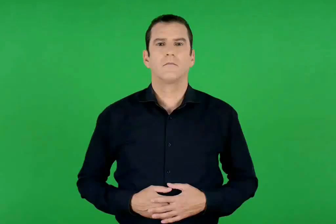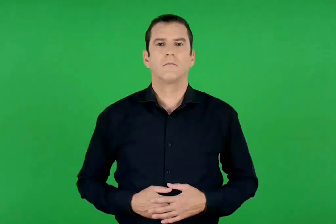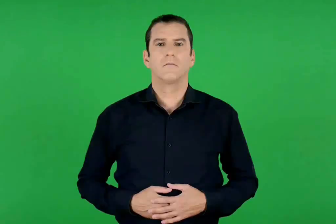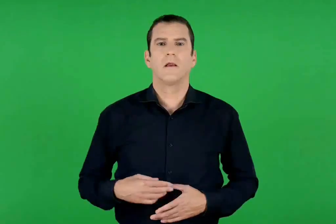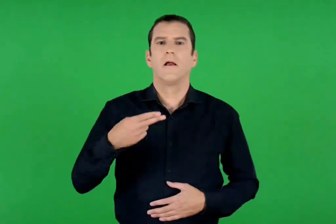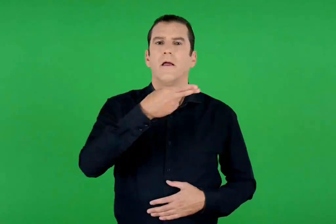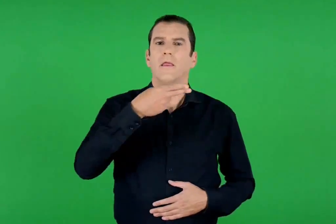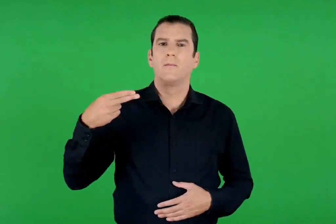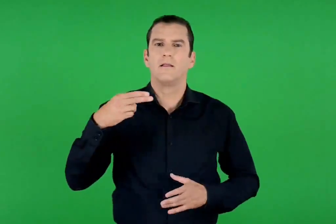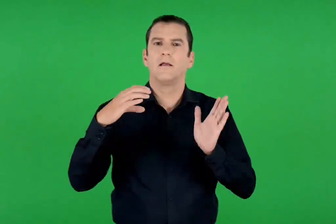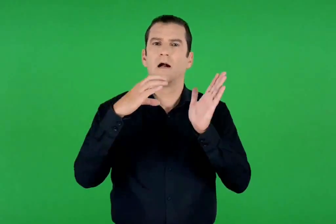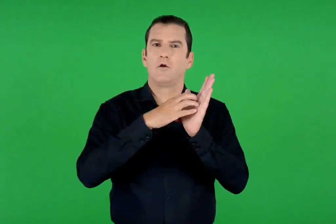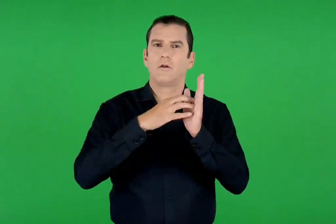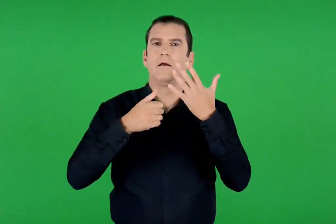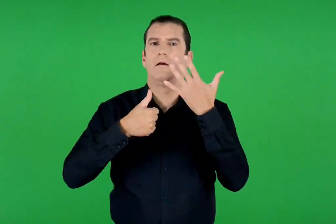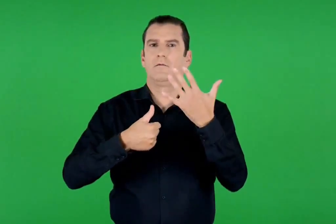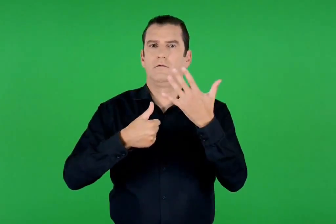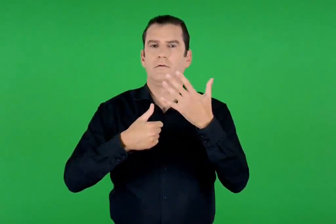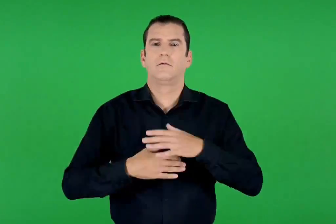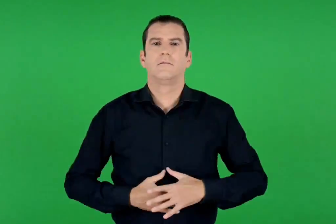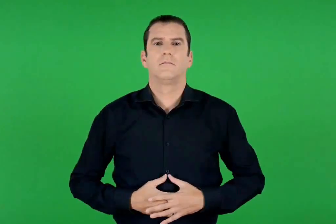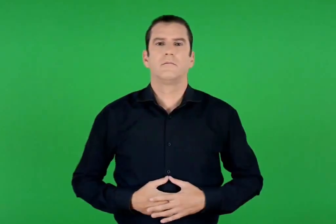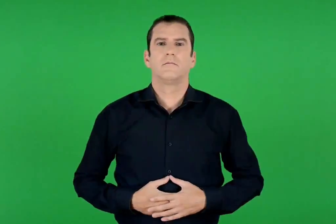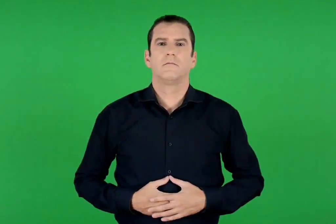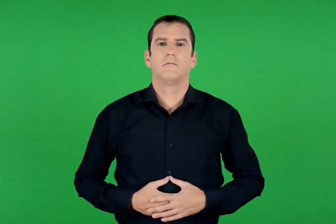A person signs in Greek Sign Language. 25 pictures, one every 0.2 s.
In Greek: θεματική ενότητα 6
